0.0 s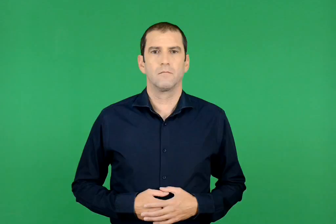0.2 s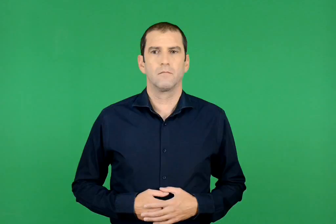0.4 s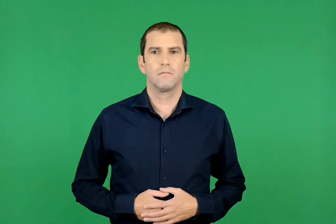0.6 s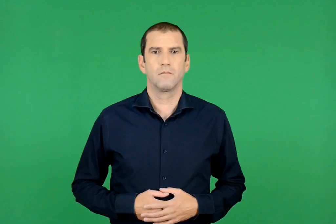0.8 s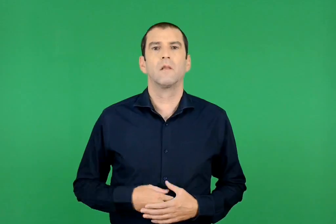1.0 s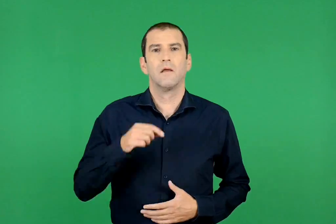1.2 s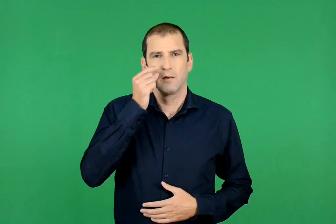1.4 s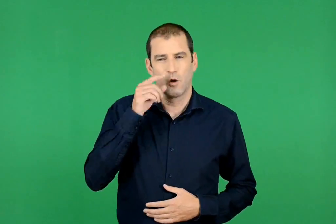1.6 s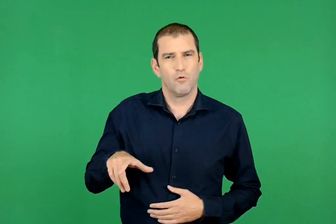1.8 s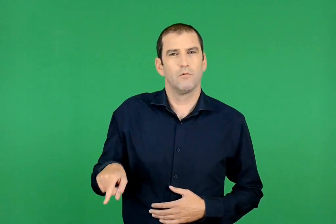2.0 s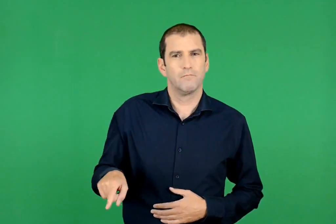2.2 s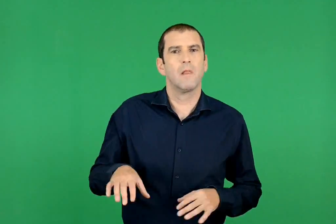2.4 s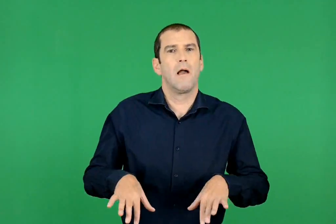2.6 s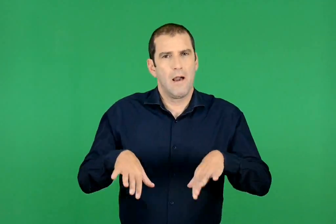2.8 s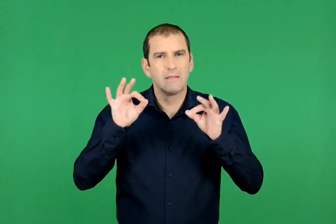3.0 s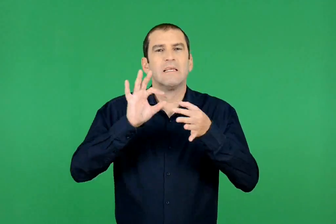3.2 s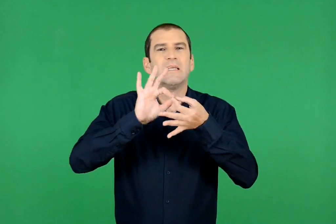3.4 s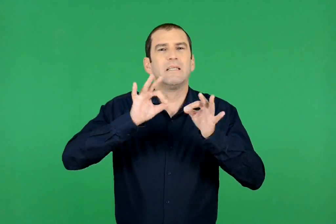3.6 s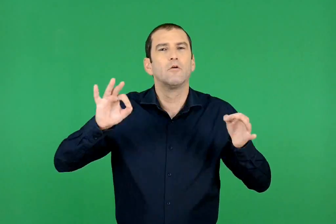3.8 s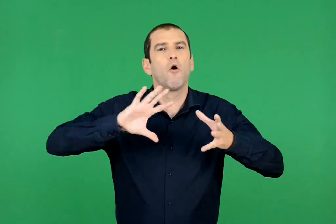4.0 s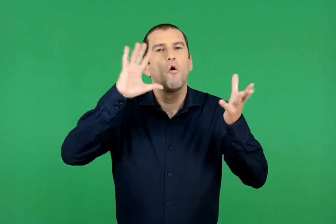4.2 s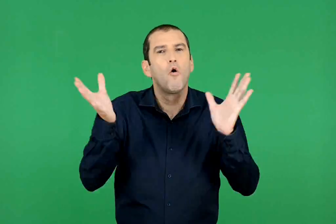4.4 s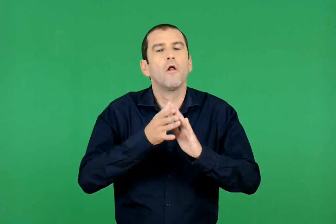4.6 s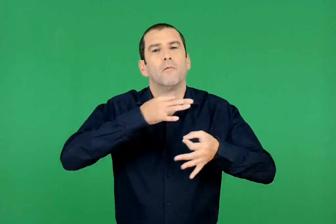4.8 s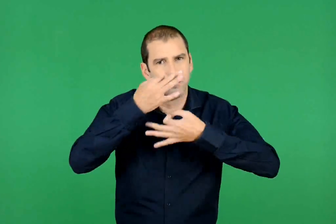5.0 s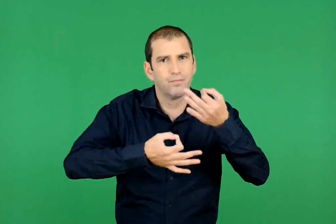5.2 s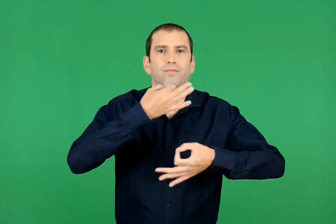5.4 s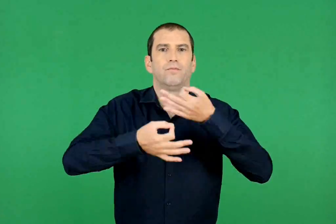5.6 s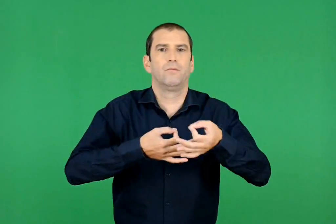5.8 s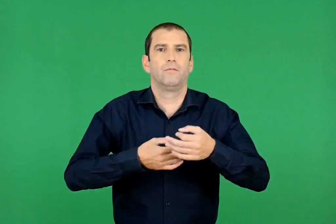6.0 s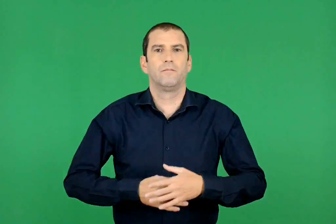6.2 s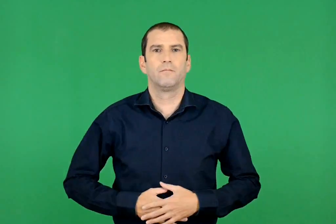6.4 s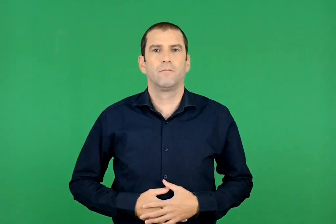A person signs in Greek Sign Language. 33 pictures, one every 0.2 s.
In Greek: και το αγόρι άρχισε να λέει ολόκληρη την ιστορία
